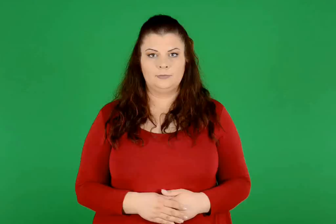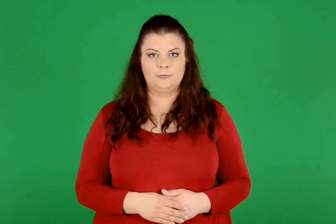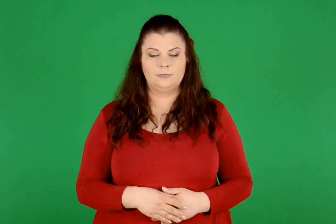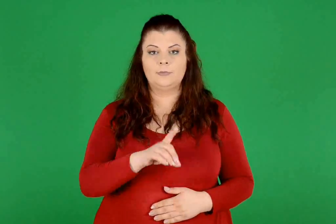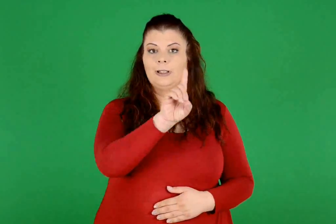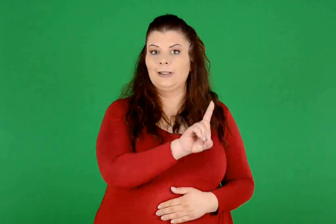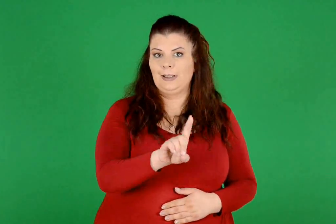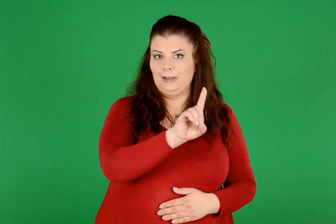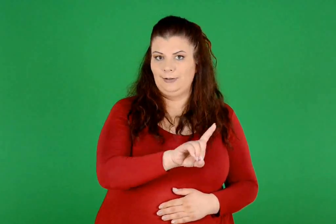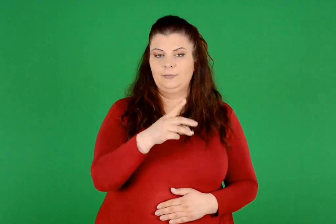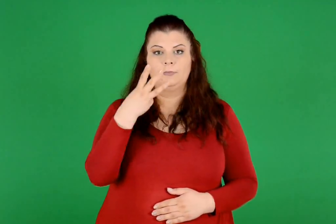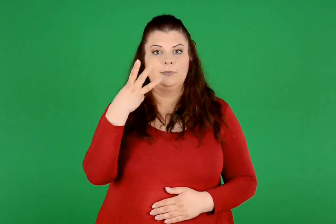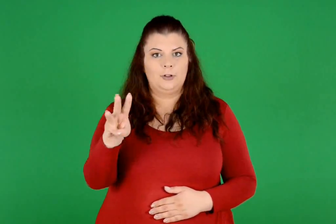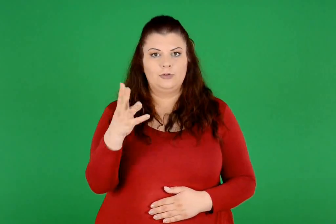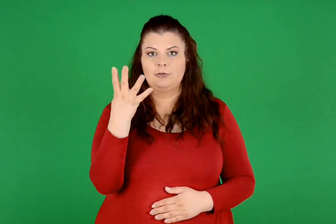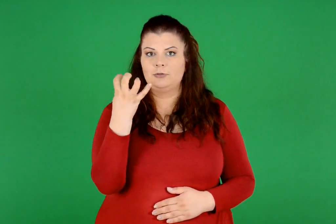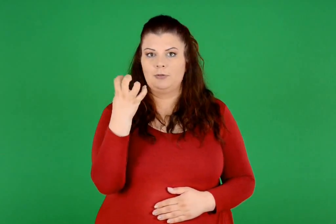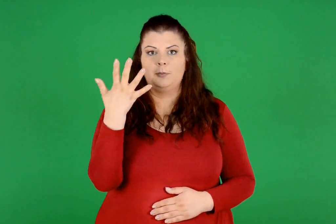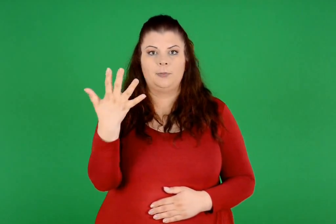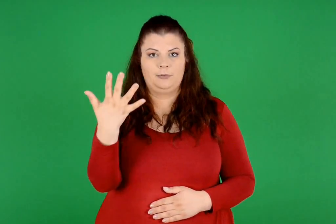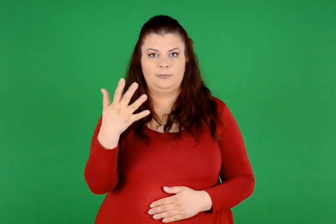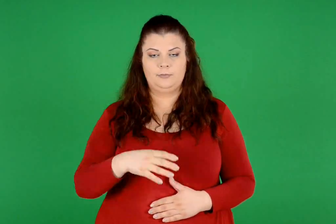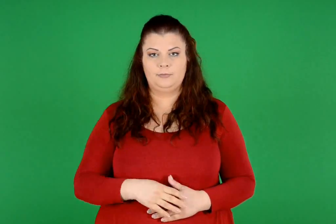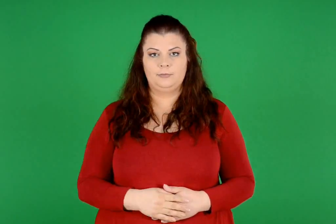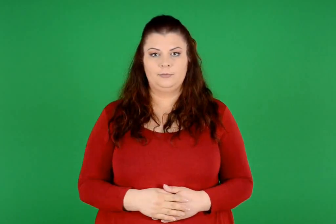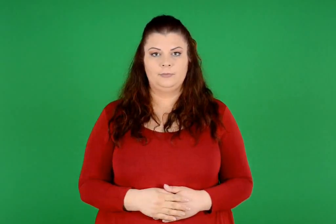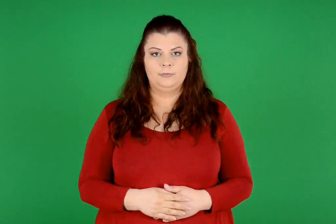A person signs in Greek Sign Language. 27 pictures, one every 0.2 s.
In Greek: κυριακή 345
